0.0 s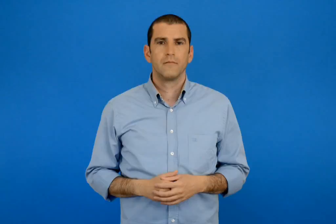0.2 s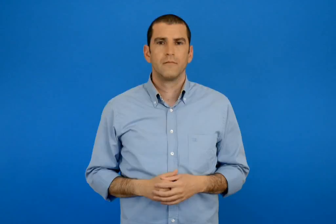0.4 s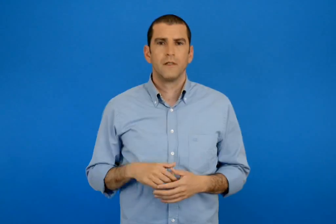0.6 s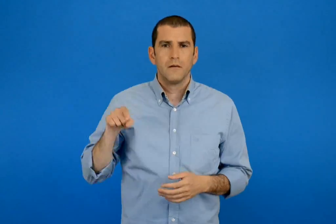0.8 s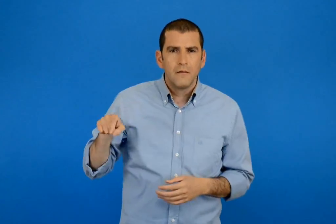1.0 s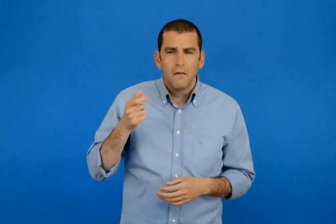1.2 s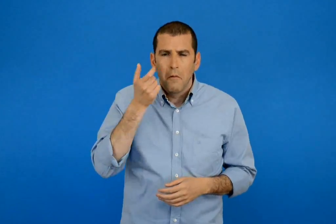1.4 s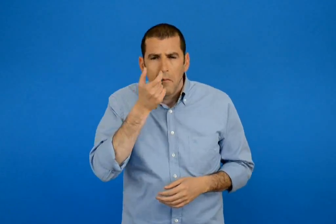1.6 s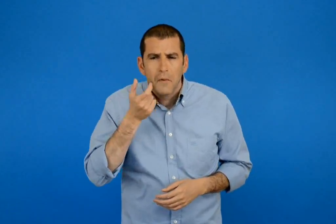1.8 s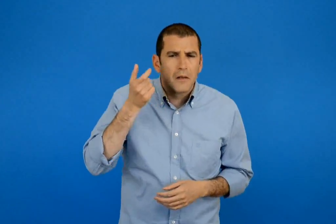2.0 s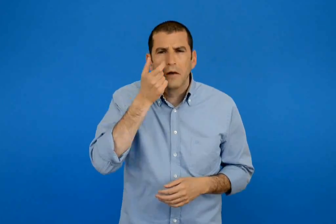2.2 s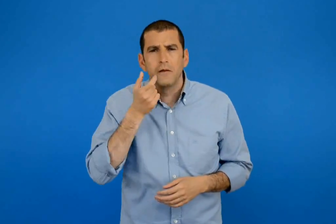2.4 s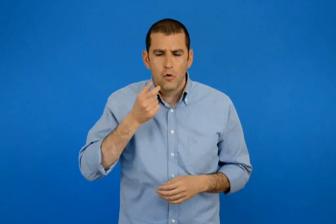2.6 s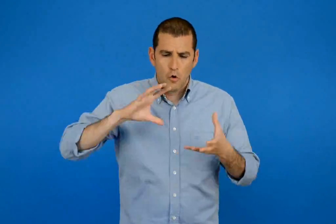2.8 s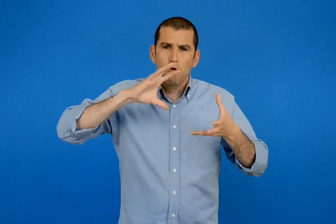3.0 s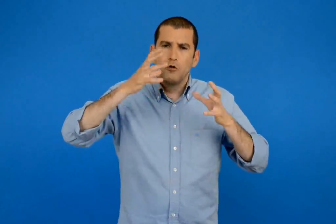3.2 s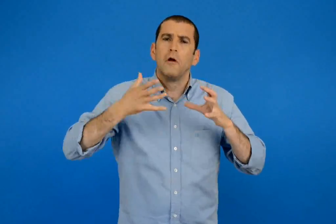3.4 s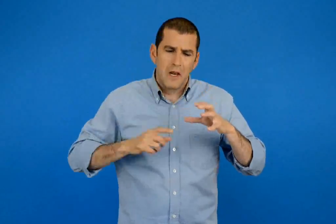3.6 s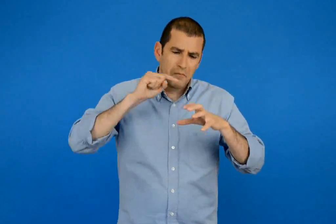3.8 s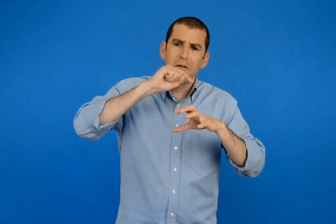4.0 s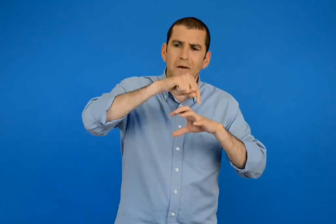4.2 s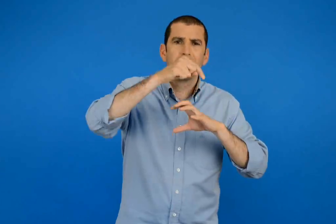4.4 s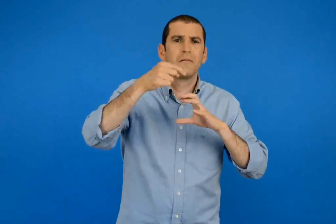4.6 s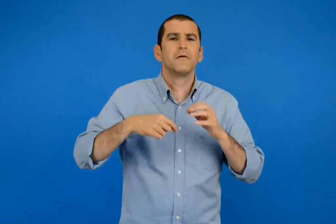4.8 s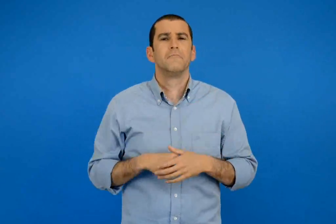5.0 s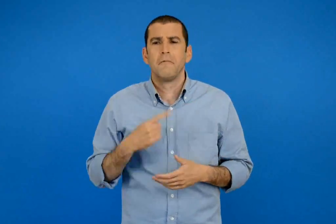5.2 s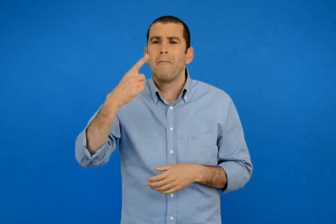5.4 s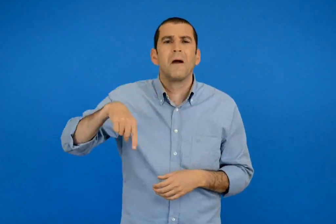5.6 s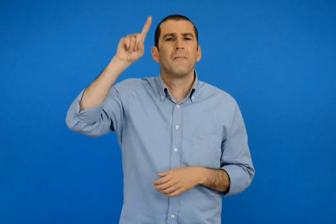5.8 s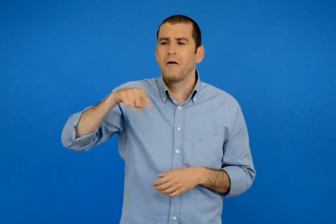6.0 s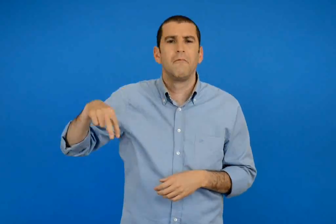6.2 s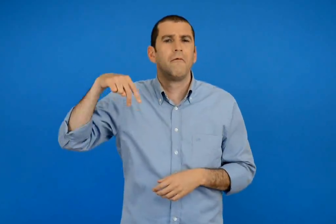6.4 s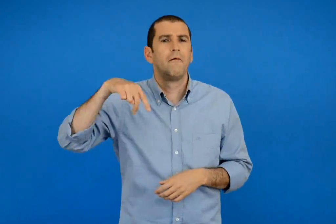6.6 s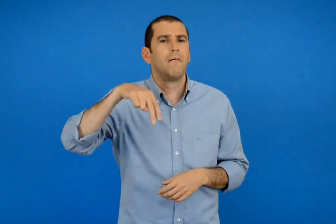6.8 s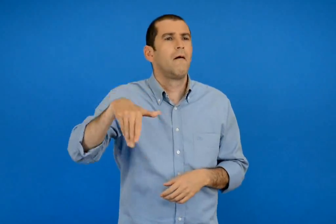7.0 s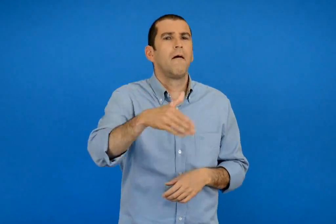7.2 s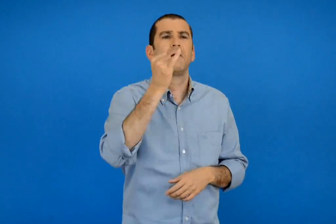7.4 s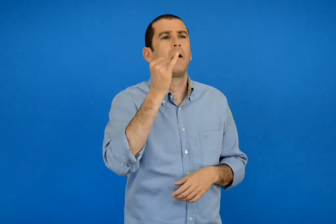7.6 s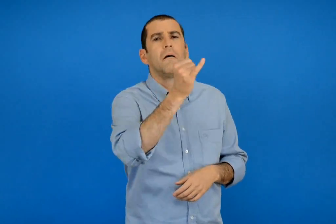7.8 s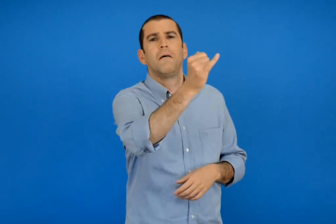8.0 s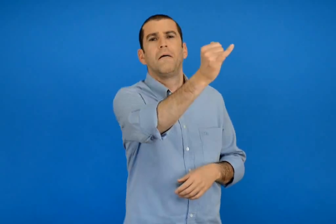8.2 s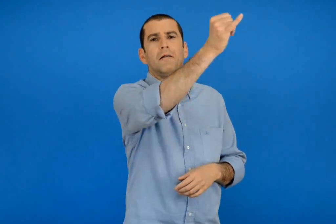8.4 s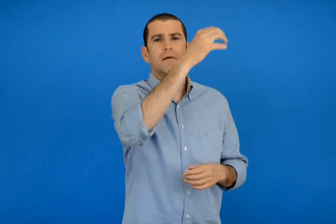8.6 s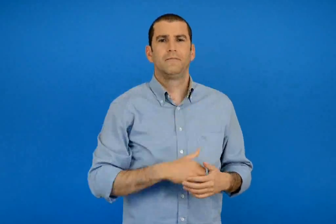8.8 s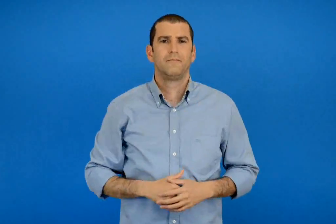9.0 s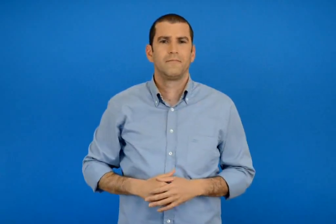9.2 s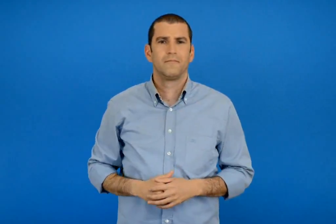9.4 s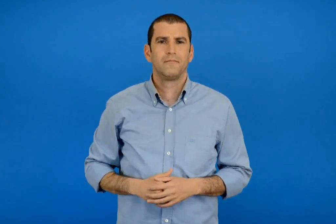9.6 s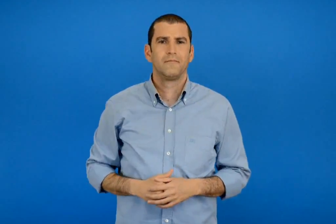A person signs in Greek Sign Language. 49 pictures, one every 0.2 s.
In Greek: ήταν περίεργη και ήθελε να γνωρίσει τον κόσμο έτσι μια μέρα έφυγε μακριά
